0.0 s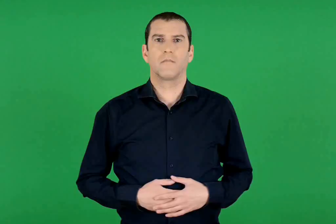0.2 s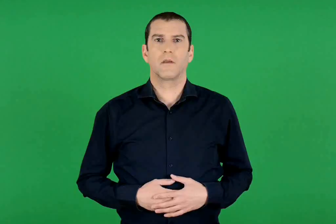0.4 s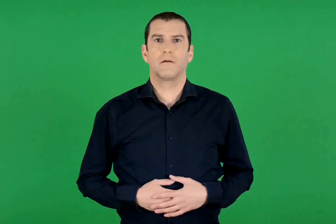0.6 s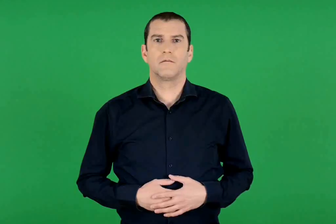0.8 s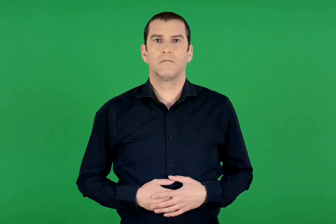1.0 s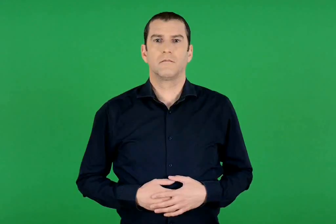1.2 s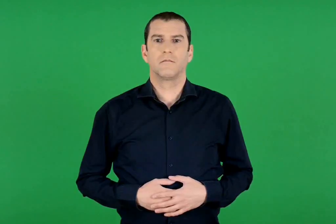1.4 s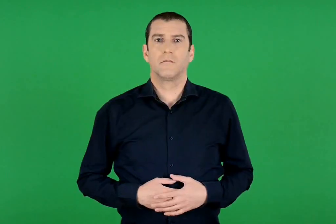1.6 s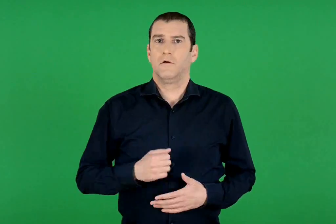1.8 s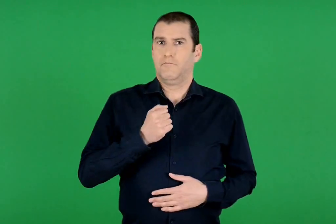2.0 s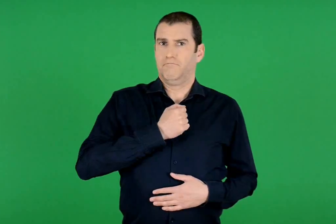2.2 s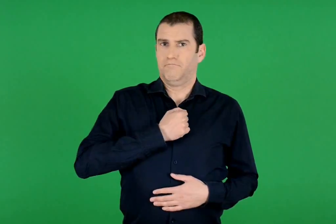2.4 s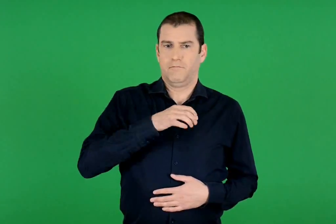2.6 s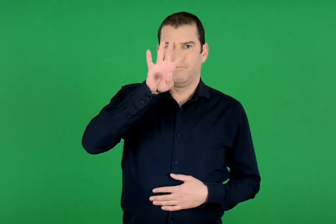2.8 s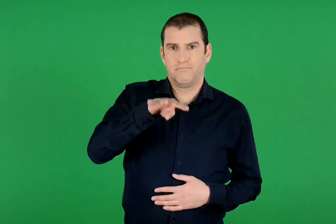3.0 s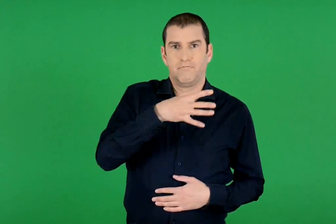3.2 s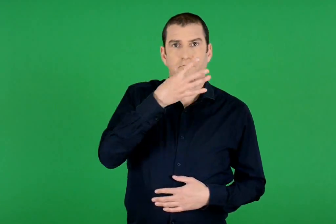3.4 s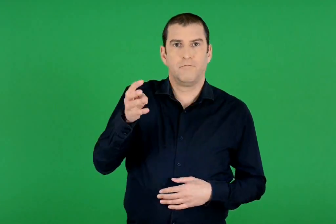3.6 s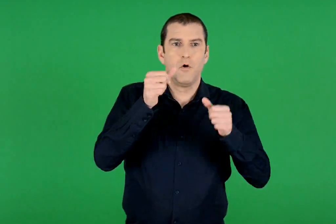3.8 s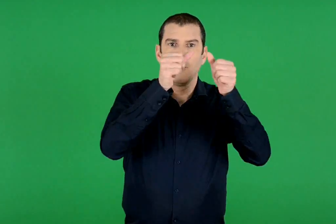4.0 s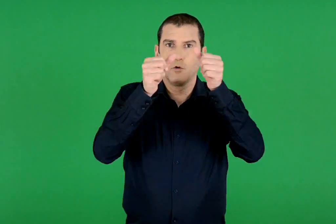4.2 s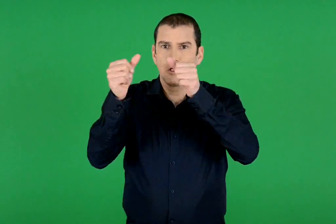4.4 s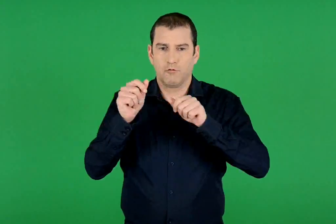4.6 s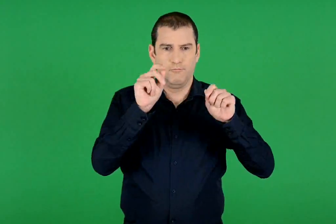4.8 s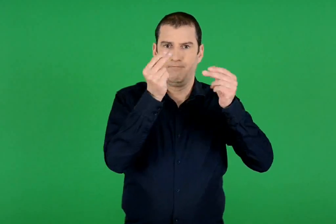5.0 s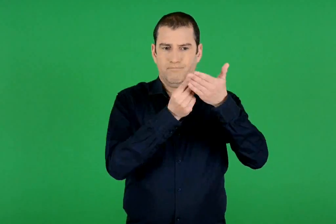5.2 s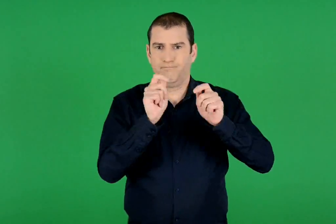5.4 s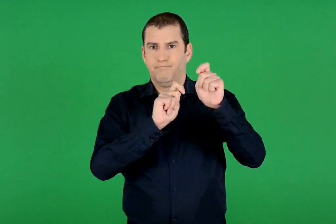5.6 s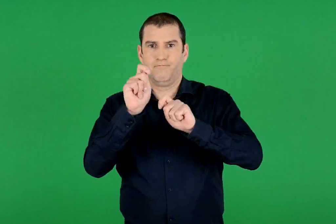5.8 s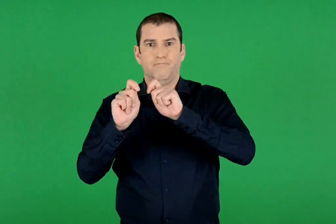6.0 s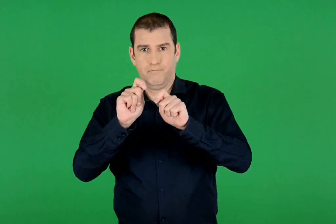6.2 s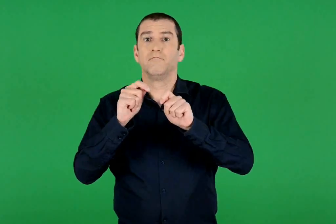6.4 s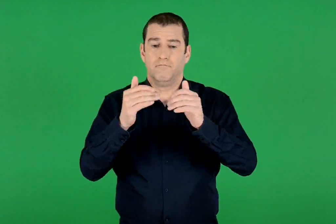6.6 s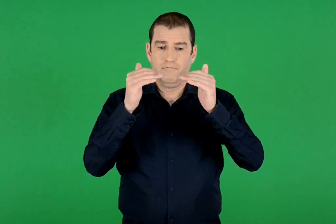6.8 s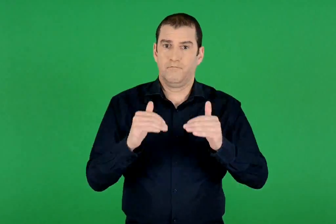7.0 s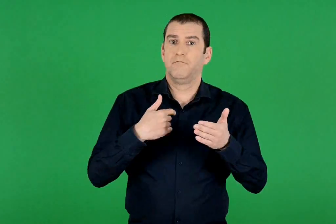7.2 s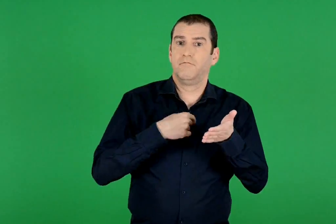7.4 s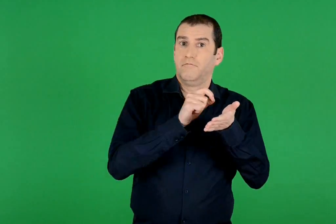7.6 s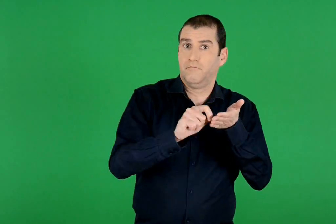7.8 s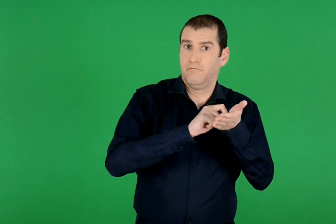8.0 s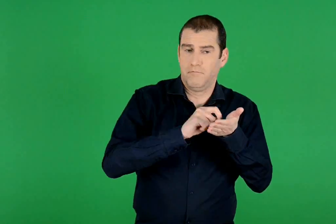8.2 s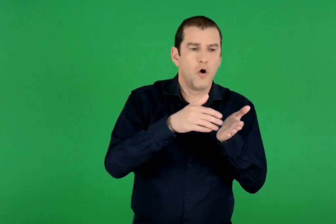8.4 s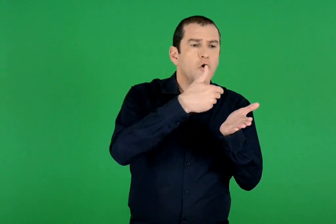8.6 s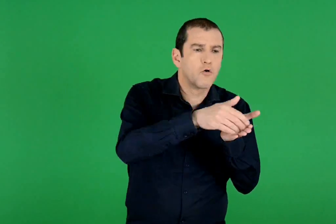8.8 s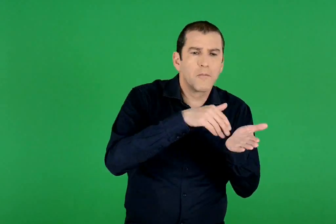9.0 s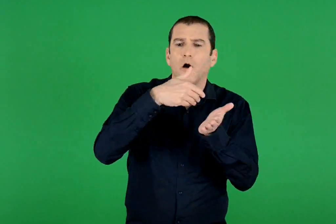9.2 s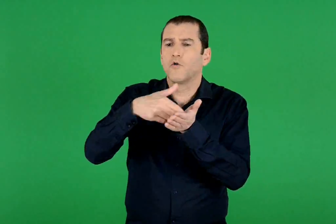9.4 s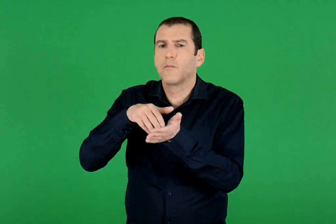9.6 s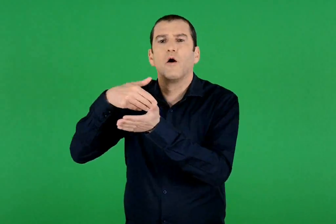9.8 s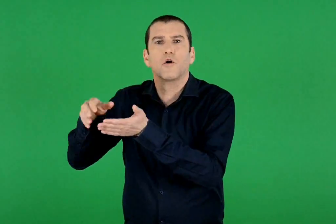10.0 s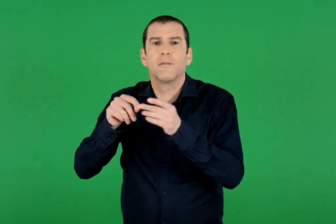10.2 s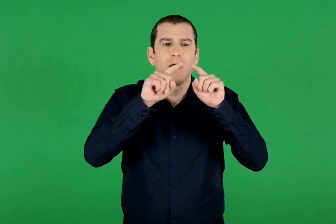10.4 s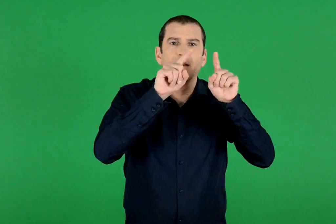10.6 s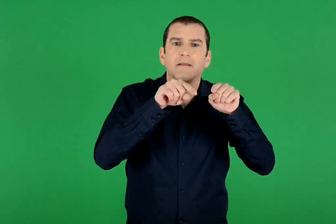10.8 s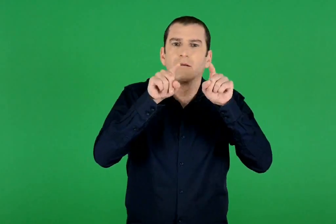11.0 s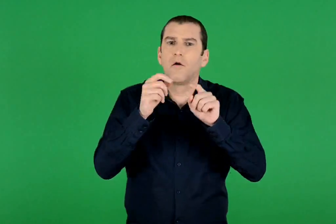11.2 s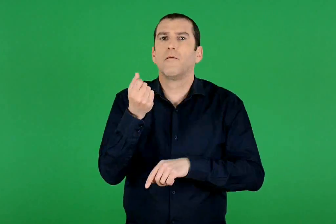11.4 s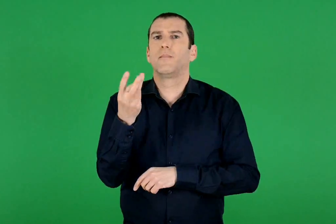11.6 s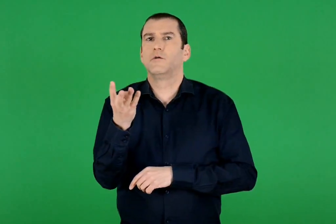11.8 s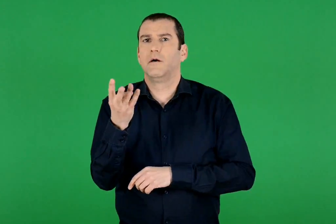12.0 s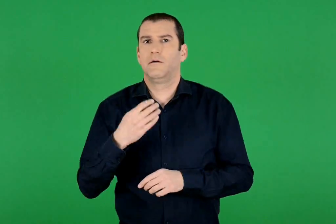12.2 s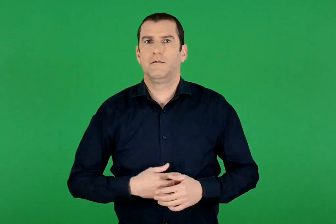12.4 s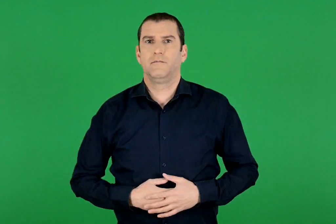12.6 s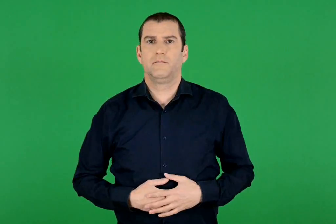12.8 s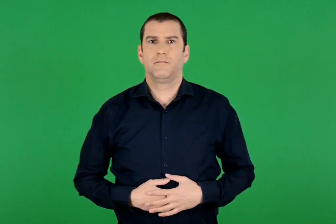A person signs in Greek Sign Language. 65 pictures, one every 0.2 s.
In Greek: φτιάχνω το δικό μου μωσαϊκό και γράφω πόσα τετραγωνάκια έβαλα από κάθε χρώμα
